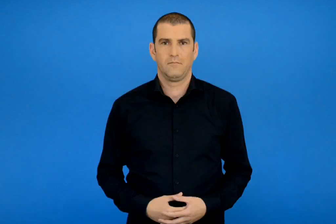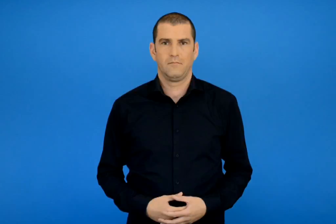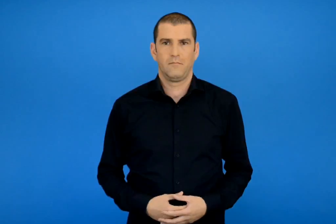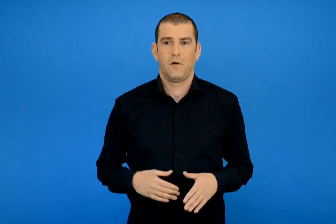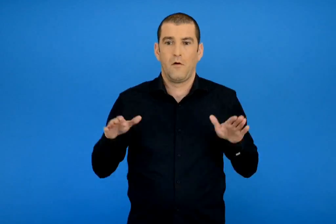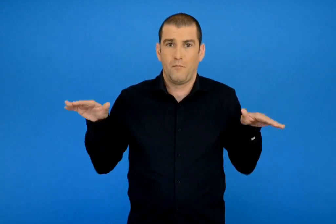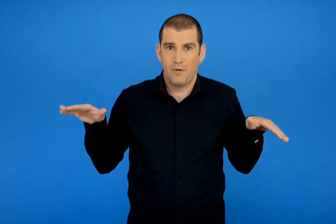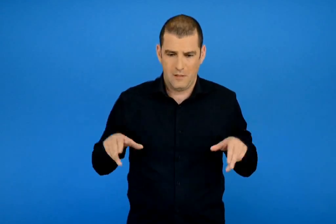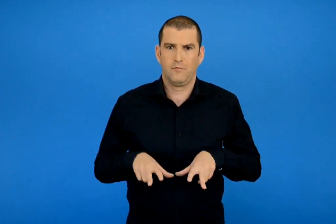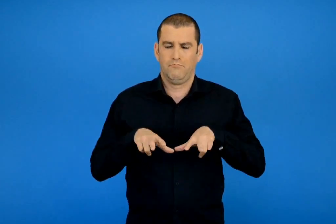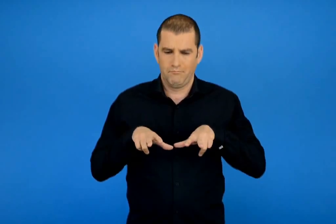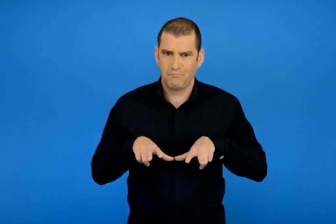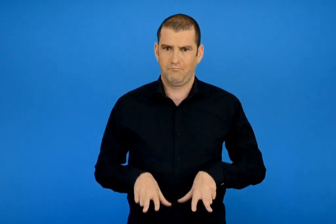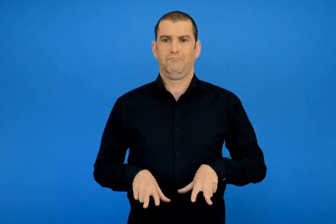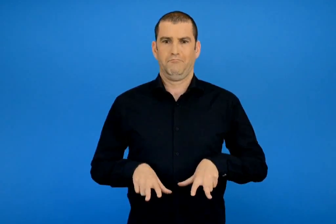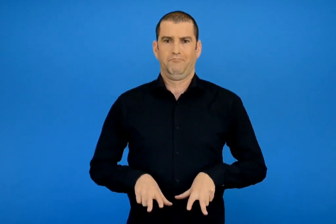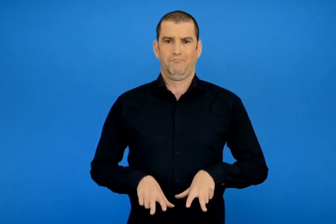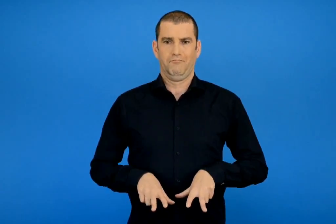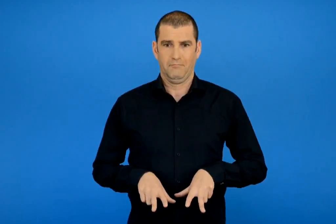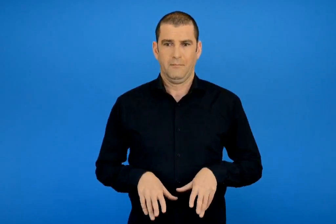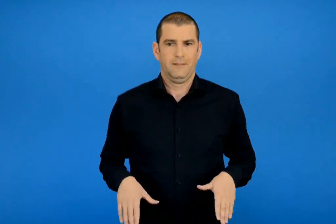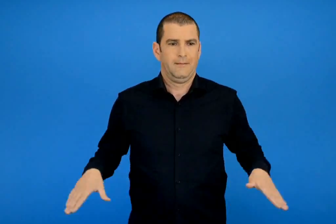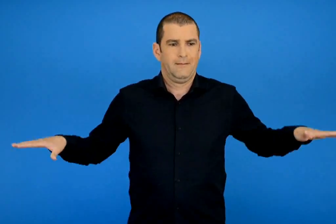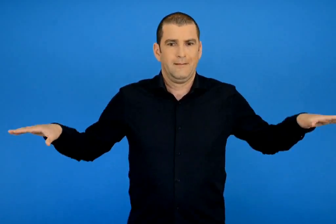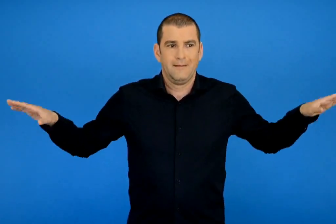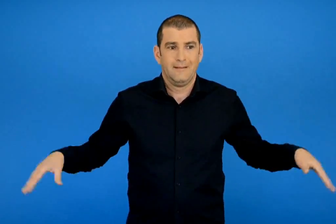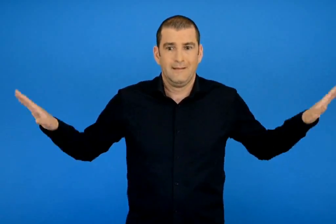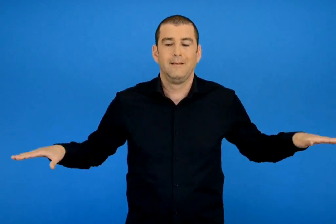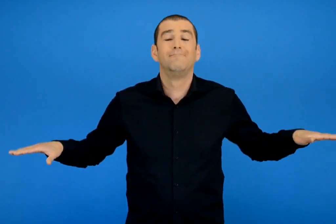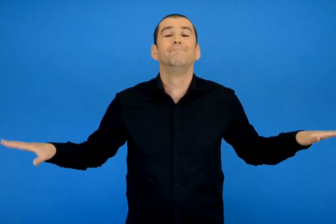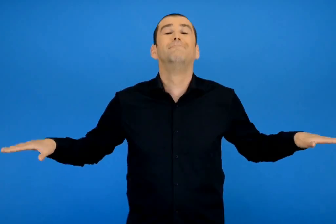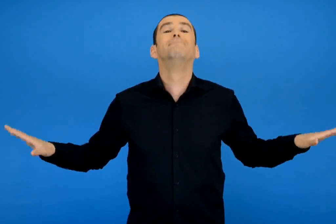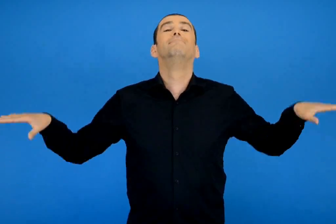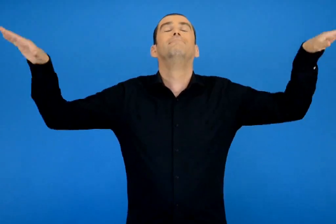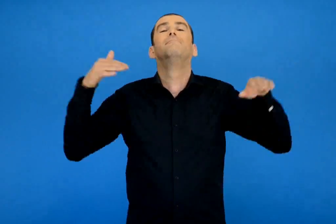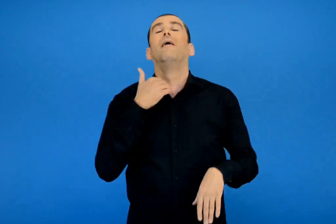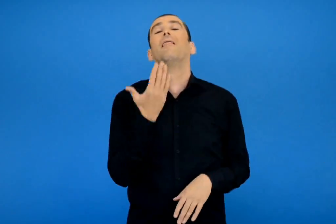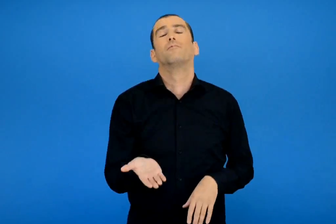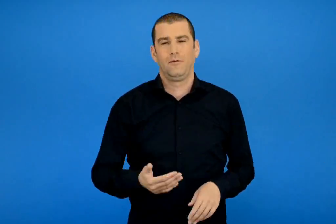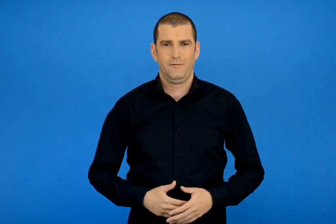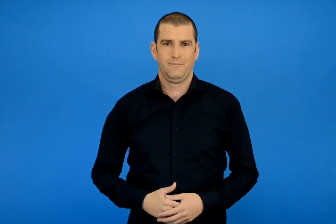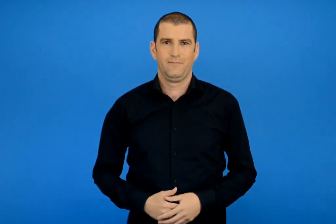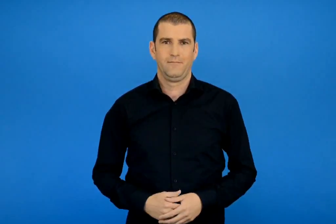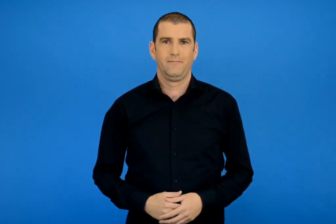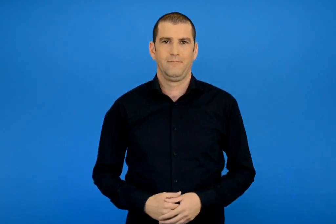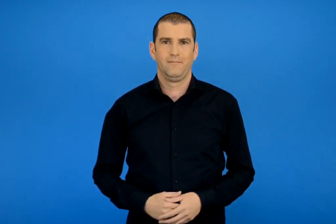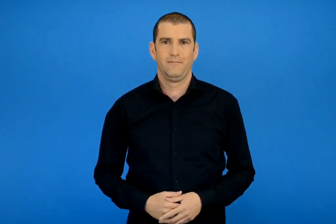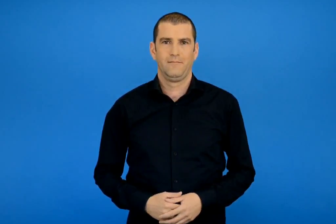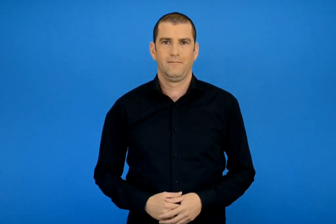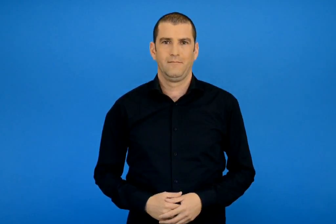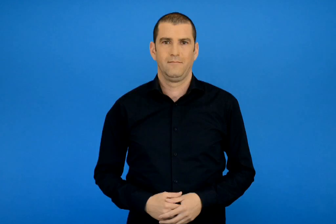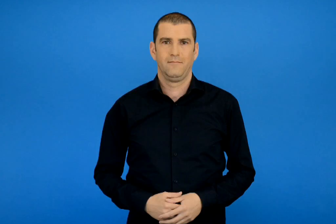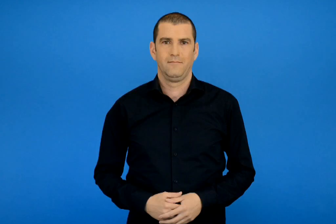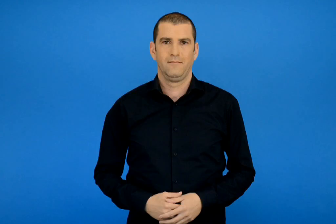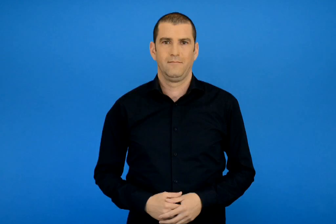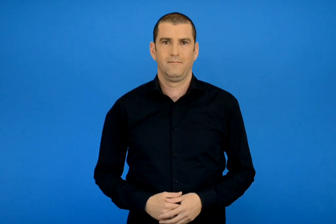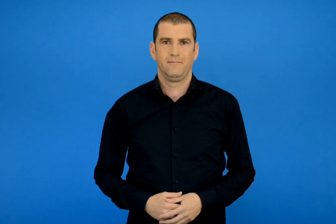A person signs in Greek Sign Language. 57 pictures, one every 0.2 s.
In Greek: το πουλάκι πάτησε γερά και τα δυο ποδαράκια του τέντωσε τις φτερούγες του τις χτύπησε μια δυο φορές μα δεν μπόρεσε να πετάξει
